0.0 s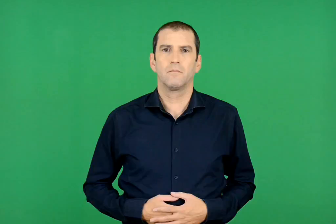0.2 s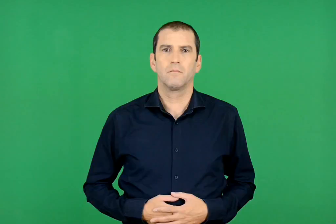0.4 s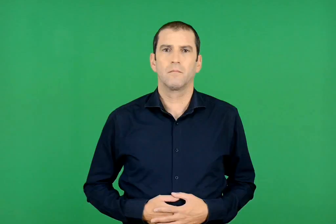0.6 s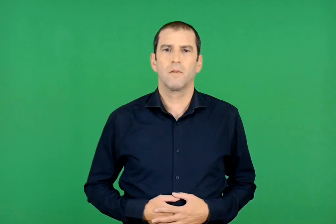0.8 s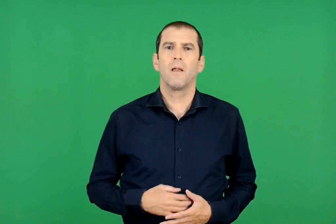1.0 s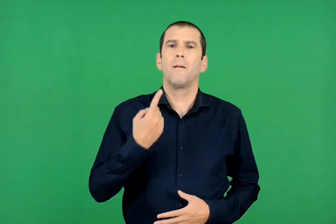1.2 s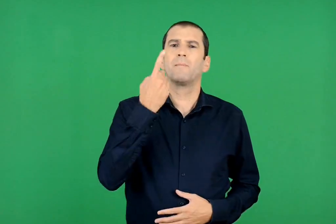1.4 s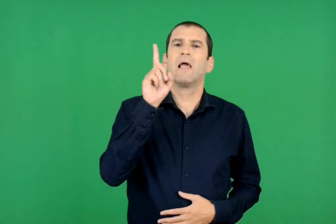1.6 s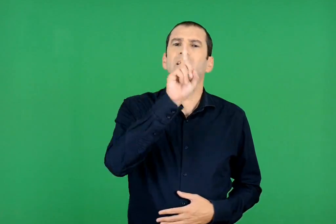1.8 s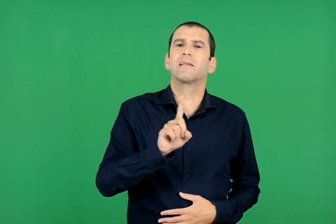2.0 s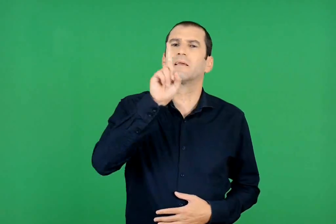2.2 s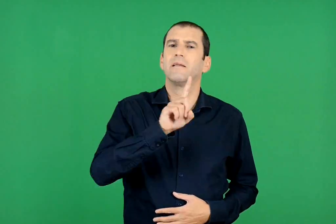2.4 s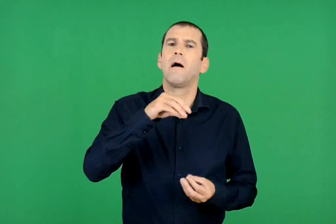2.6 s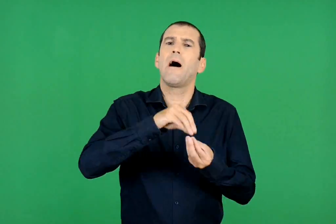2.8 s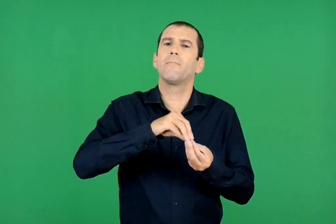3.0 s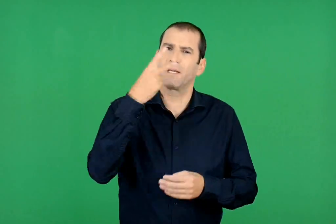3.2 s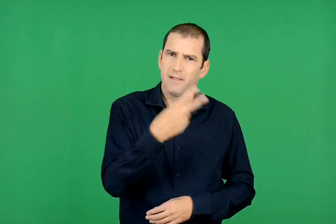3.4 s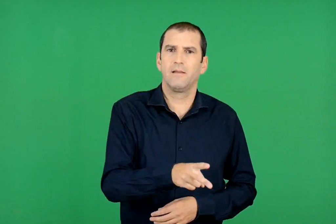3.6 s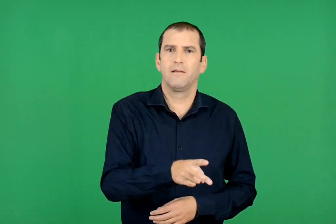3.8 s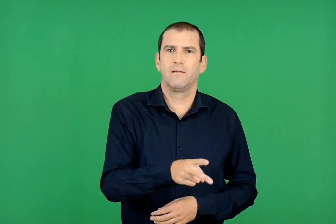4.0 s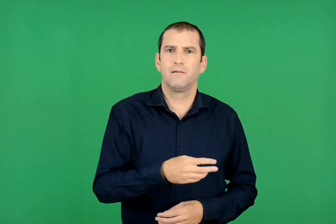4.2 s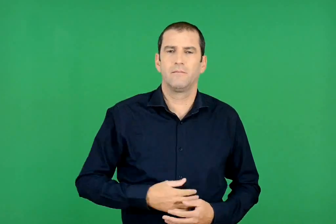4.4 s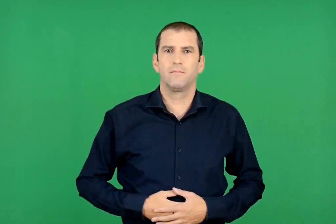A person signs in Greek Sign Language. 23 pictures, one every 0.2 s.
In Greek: μια κυριακή του απρίλη
